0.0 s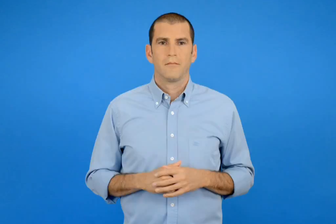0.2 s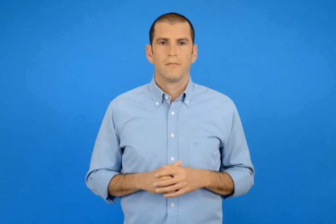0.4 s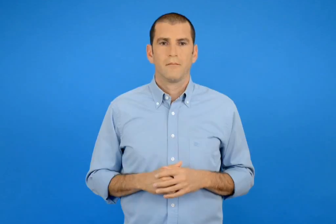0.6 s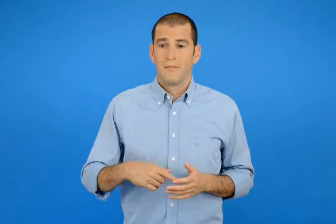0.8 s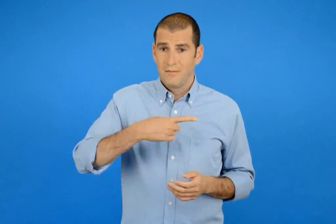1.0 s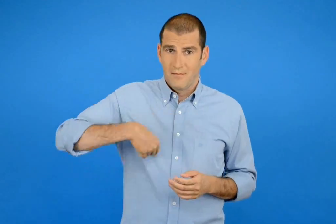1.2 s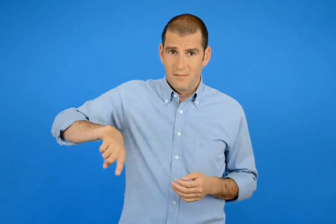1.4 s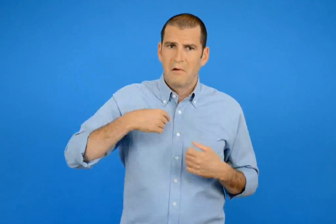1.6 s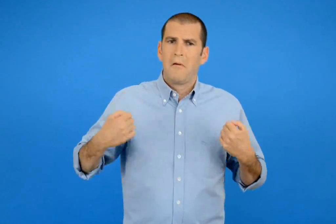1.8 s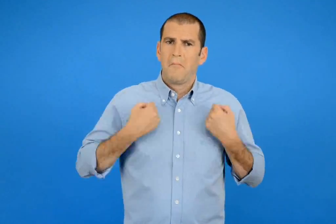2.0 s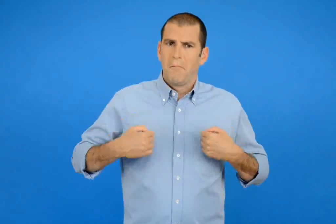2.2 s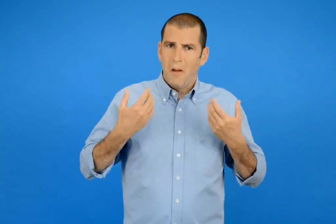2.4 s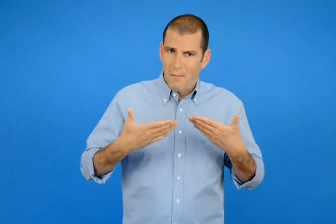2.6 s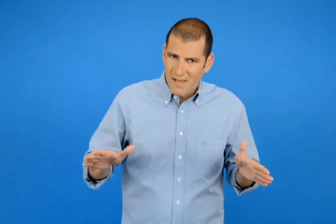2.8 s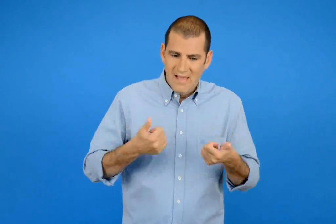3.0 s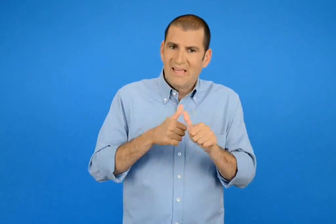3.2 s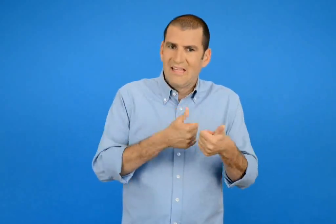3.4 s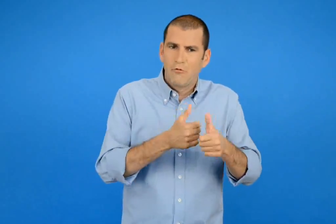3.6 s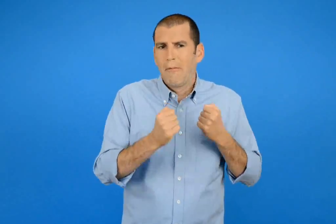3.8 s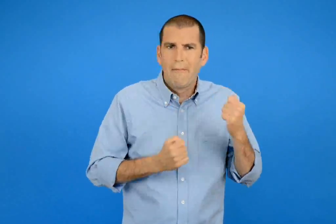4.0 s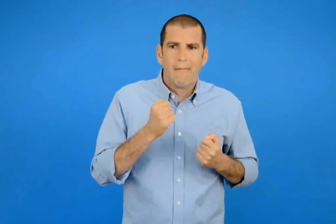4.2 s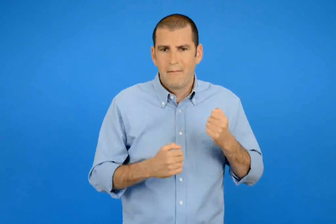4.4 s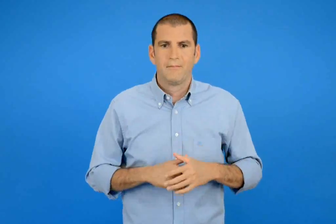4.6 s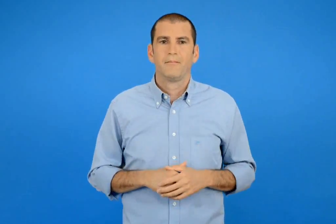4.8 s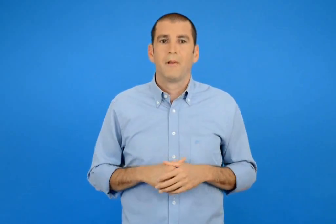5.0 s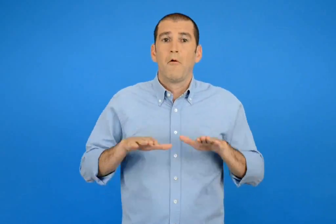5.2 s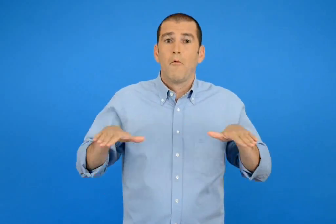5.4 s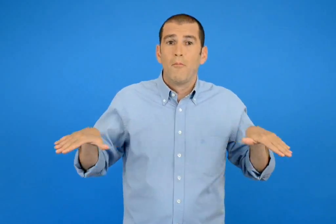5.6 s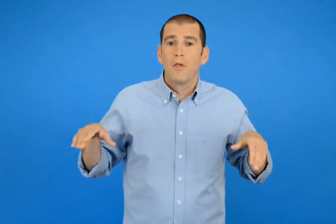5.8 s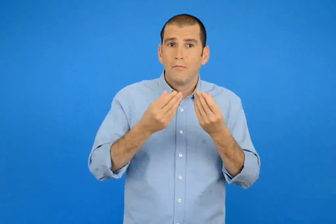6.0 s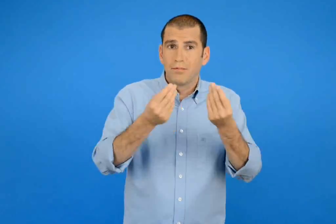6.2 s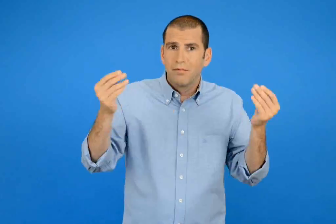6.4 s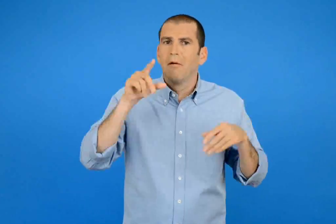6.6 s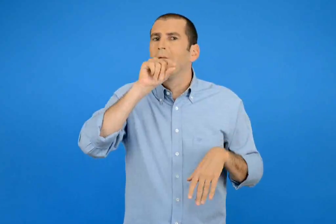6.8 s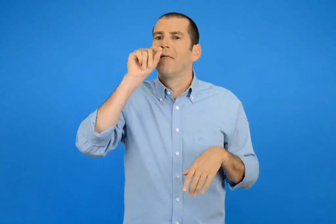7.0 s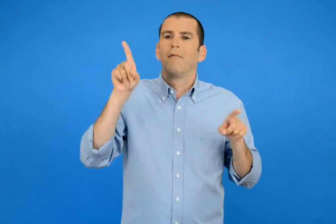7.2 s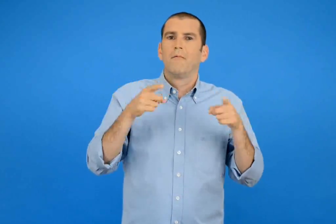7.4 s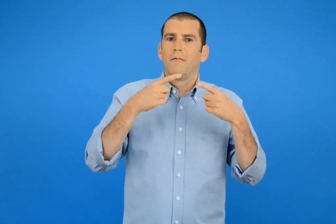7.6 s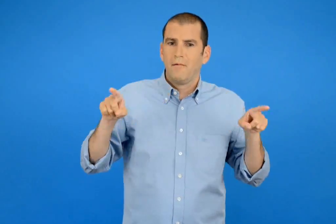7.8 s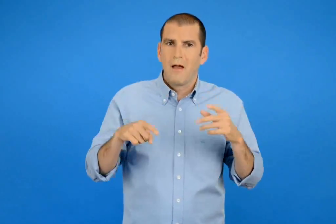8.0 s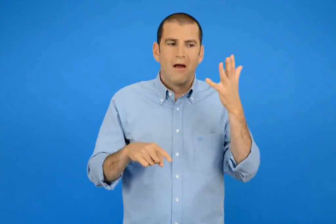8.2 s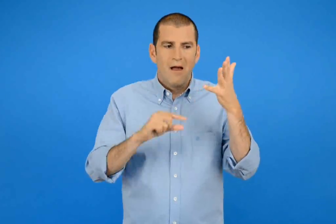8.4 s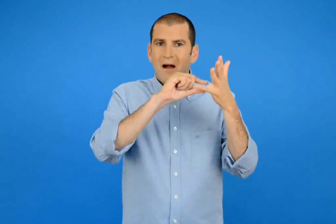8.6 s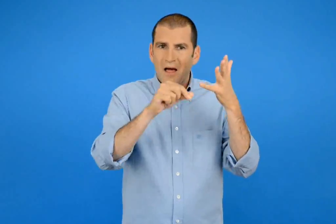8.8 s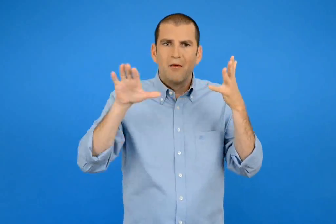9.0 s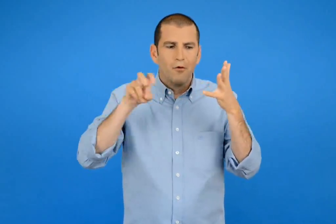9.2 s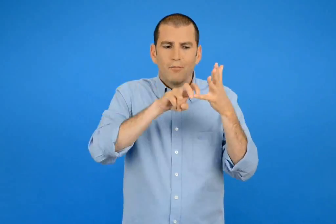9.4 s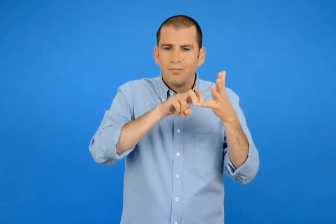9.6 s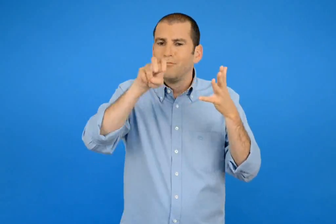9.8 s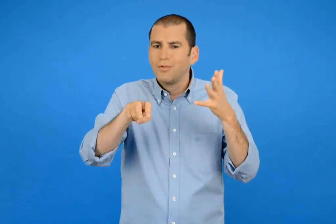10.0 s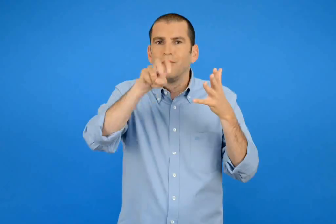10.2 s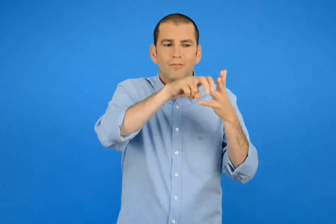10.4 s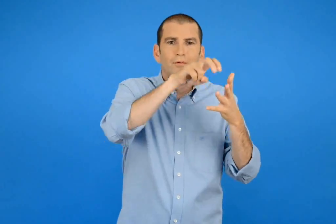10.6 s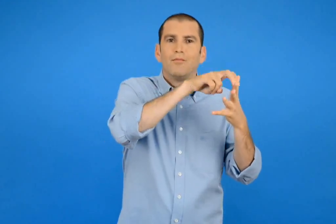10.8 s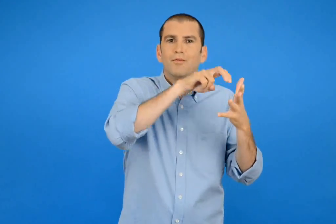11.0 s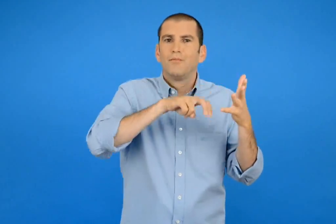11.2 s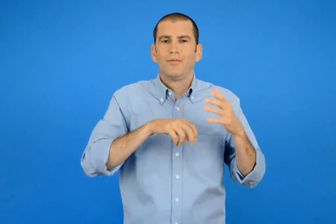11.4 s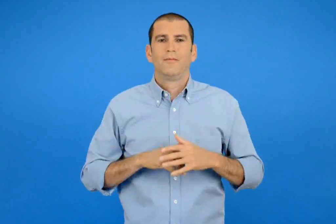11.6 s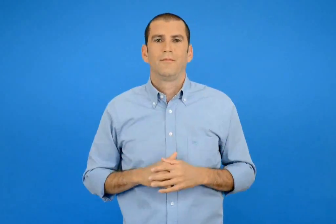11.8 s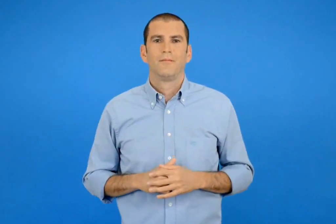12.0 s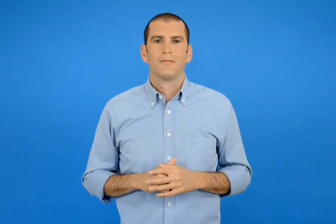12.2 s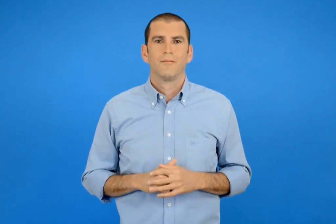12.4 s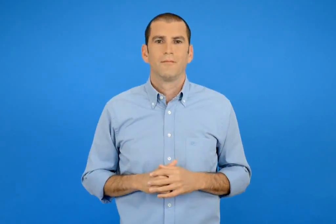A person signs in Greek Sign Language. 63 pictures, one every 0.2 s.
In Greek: τρέξαμε και παίξαμε κυνηγητό τα πουλιά κελαηδούσαν και πετούσαν από κλαδί σε κλαδί
